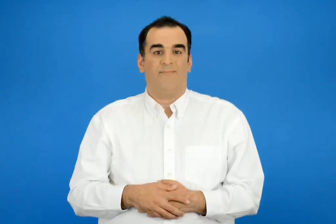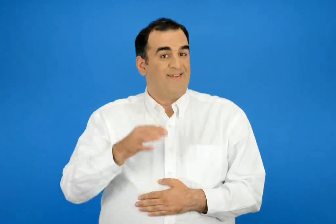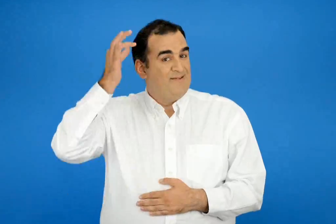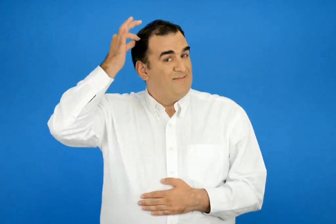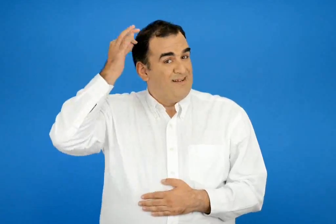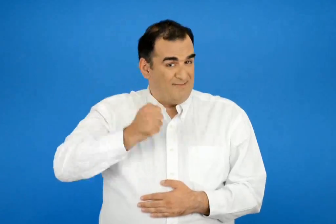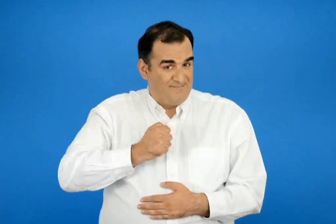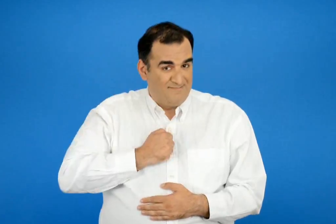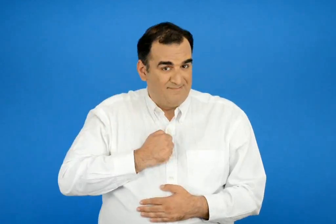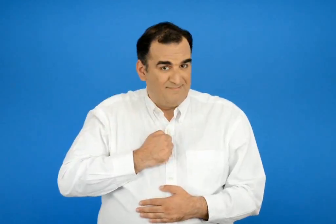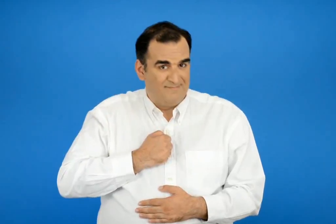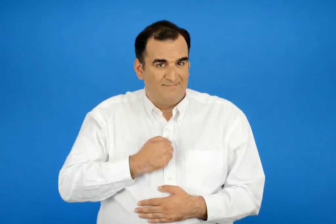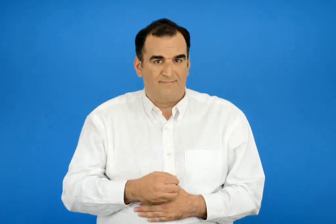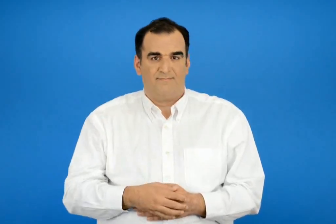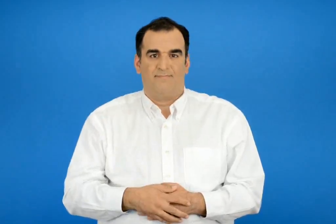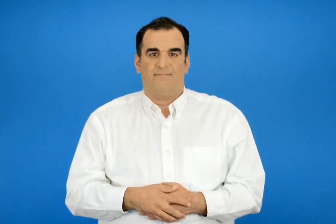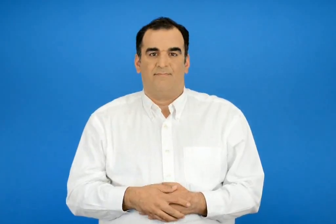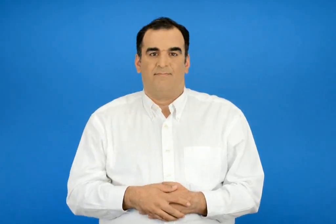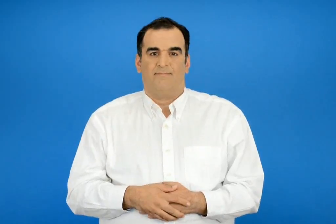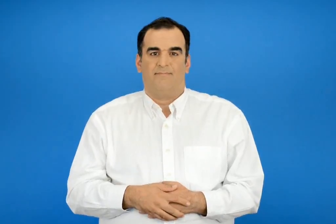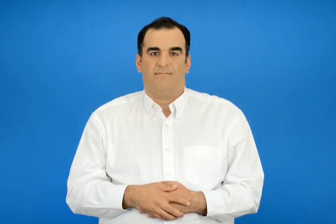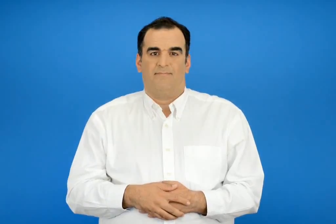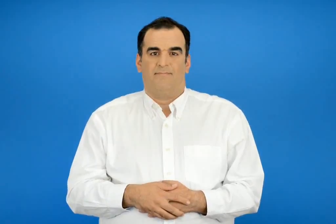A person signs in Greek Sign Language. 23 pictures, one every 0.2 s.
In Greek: τα μαλλιά μου είναι
